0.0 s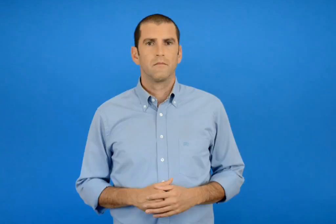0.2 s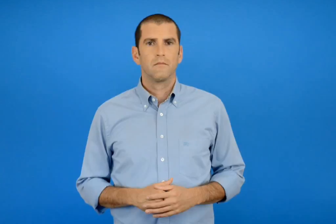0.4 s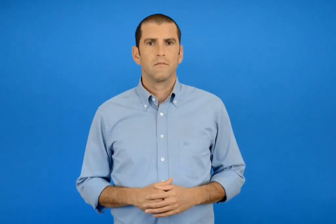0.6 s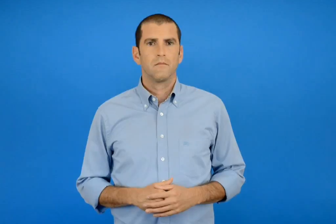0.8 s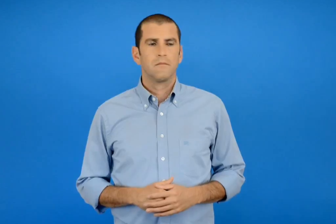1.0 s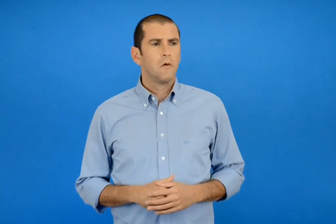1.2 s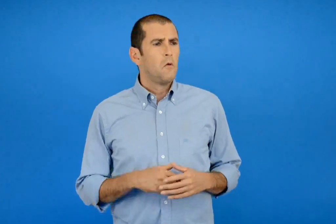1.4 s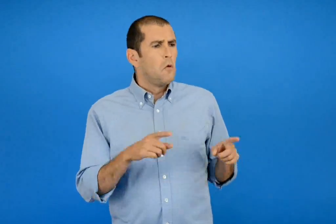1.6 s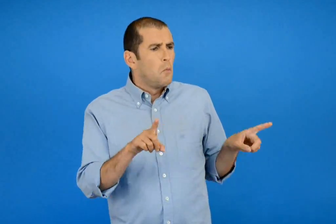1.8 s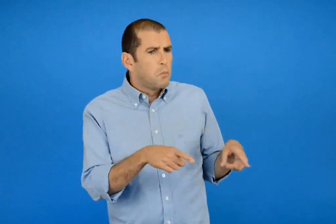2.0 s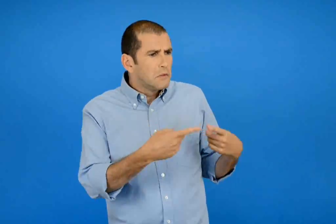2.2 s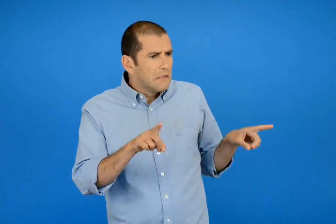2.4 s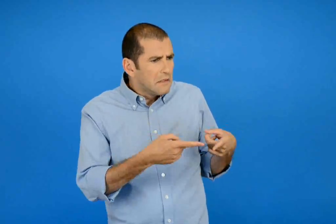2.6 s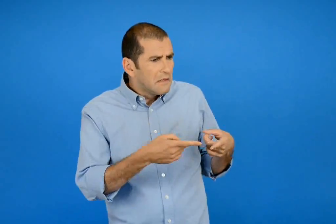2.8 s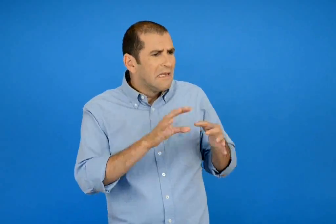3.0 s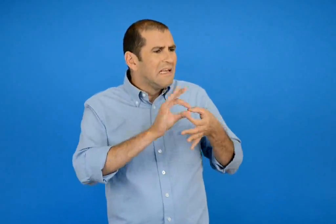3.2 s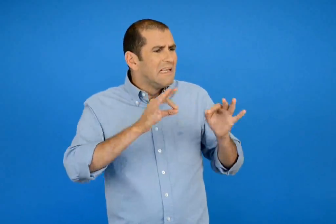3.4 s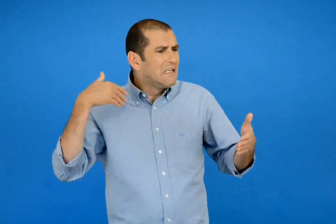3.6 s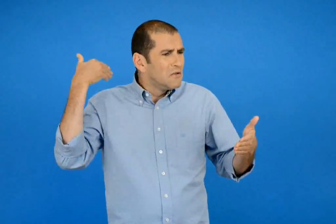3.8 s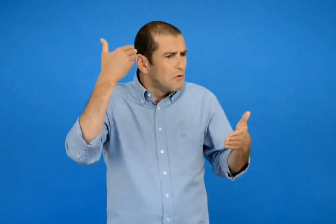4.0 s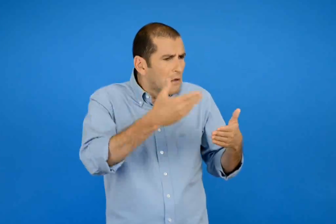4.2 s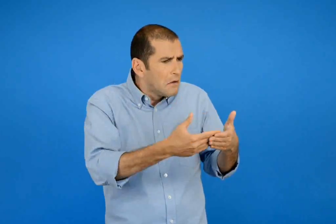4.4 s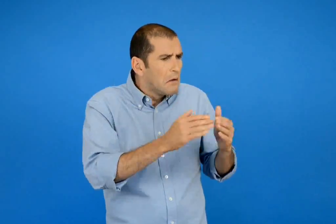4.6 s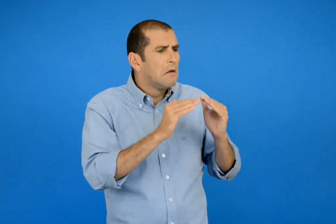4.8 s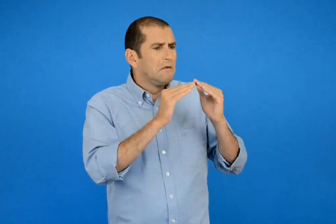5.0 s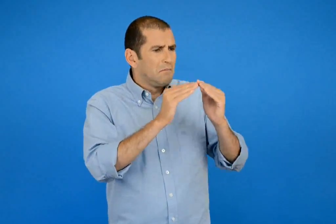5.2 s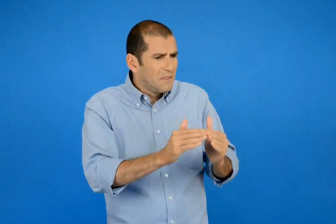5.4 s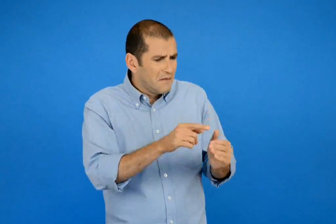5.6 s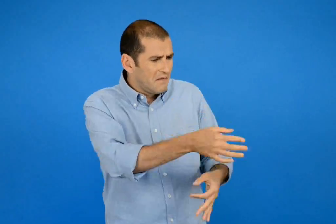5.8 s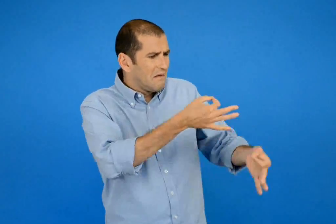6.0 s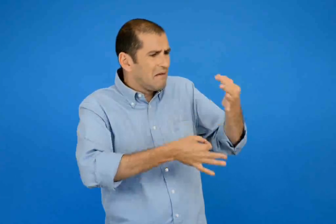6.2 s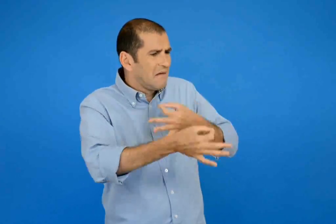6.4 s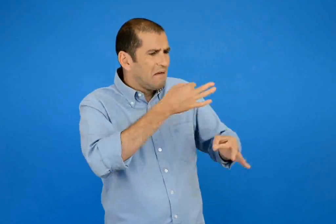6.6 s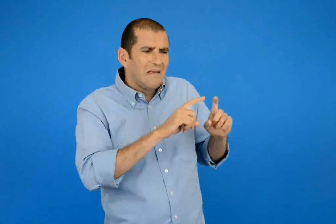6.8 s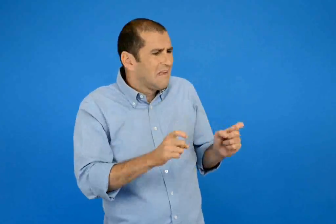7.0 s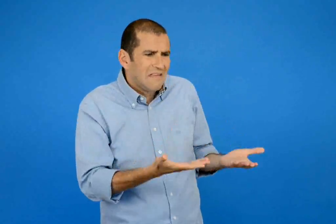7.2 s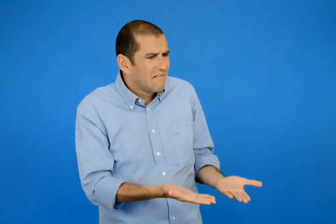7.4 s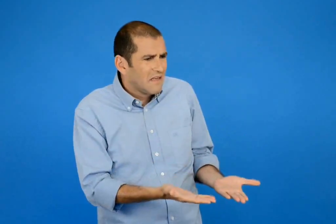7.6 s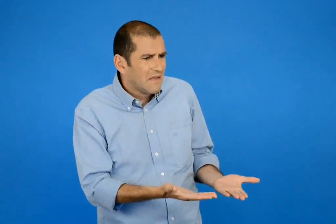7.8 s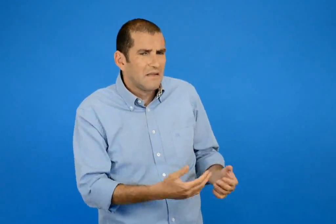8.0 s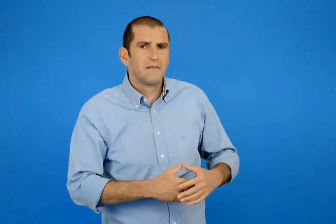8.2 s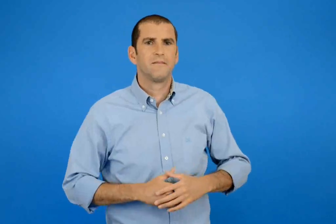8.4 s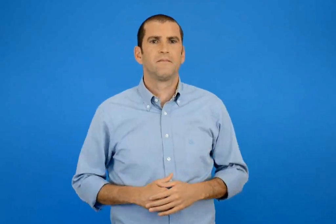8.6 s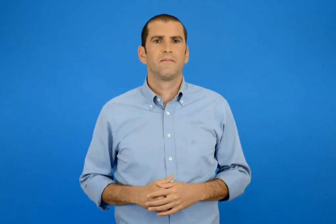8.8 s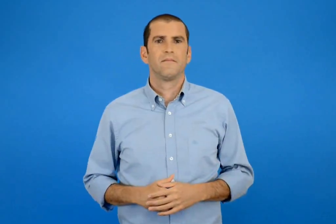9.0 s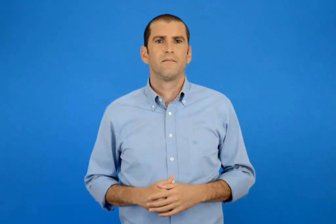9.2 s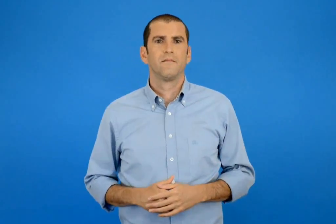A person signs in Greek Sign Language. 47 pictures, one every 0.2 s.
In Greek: μουσική ; ιστορία ; σπίτι ; τι είναι όλα αυτά που μου αραδιάζεις
